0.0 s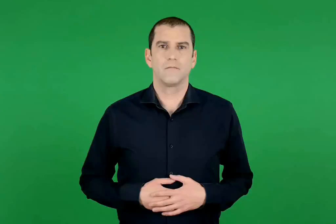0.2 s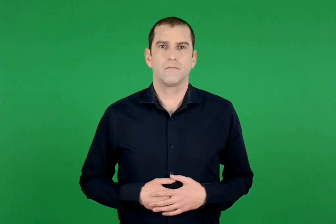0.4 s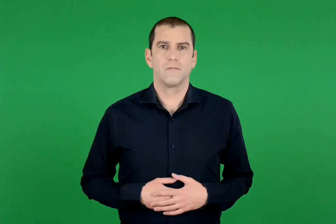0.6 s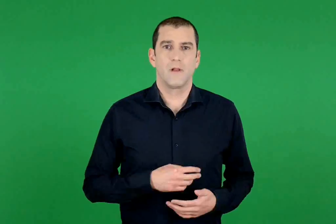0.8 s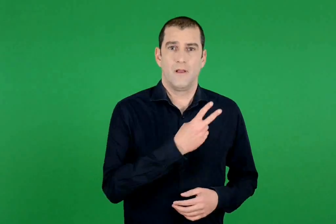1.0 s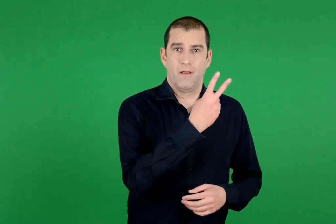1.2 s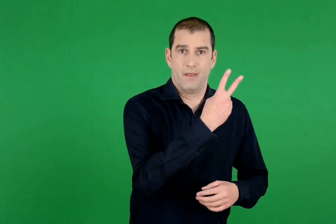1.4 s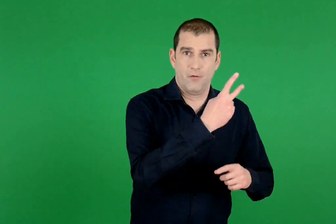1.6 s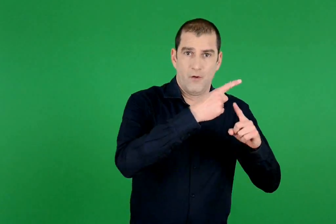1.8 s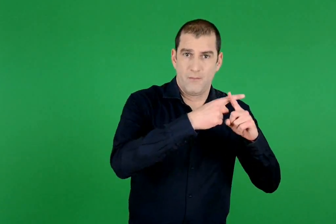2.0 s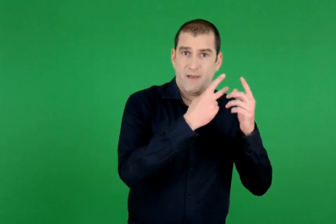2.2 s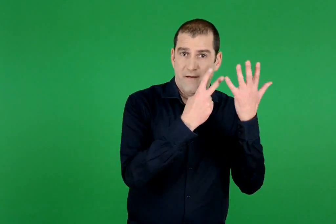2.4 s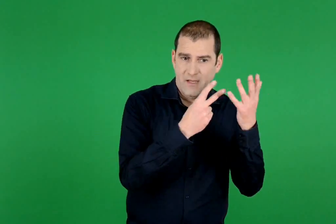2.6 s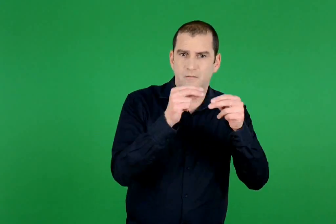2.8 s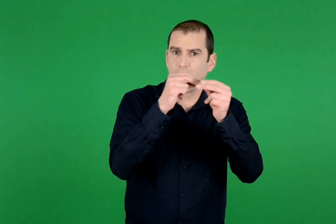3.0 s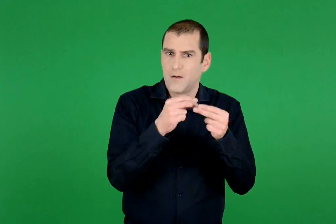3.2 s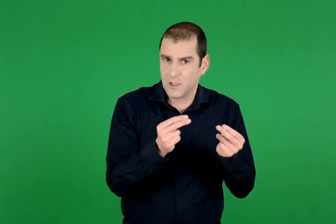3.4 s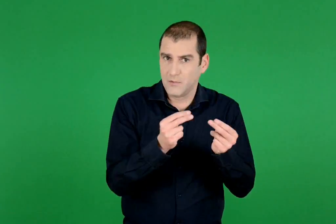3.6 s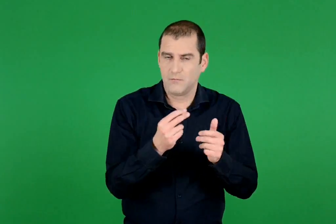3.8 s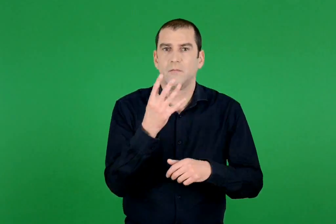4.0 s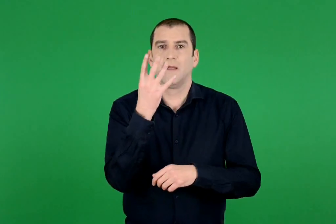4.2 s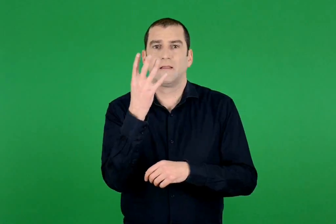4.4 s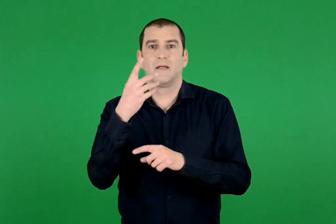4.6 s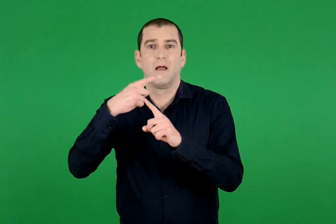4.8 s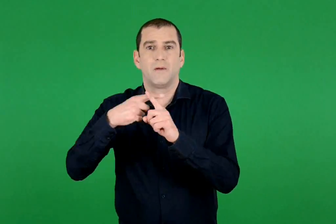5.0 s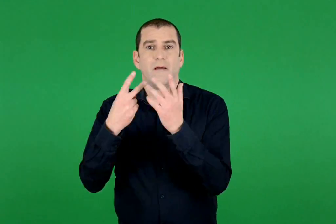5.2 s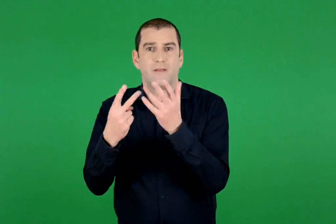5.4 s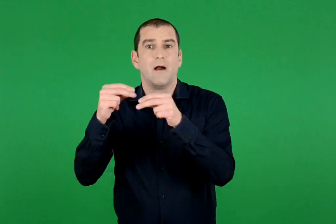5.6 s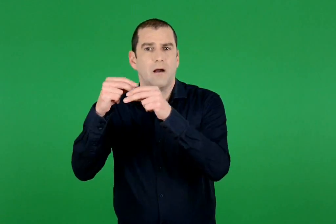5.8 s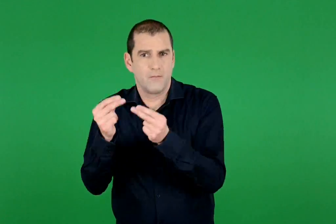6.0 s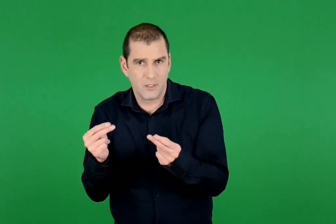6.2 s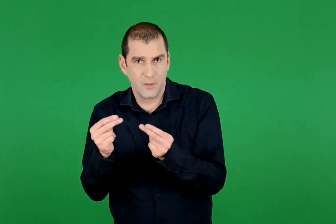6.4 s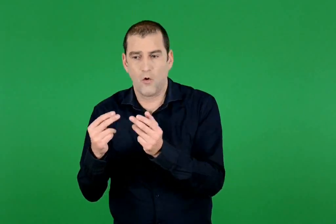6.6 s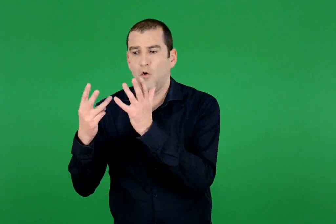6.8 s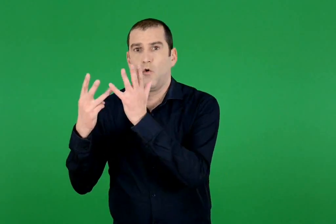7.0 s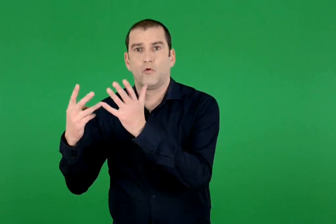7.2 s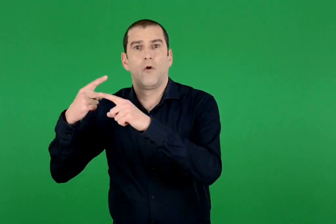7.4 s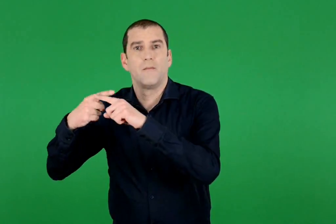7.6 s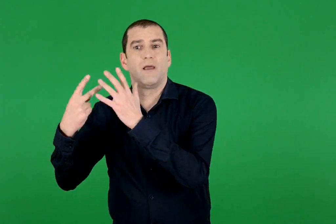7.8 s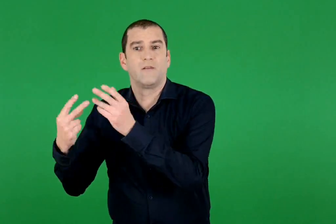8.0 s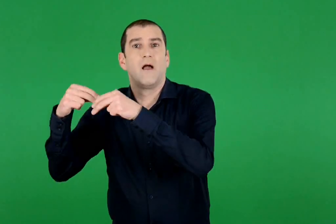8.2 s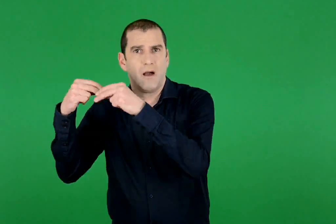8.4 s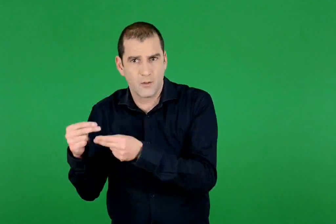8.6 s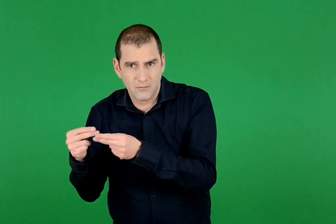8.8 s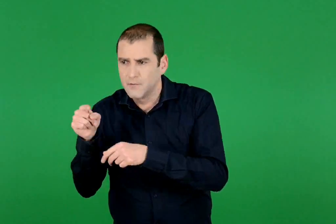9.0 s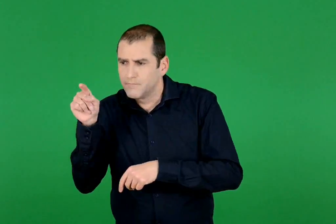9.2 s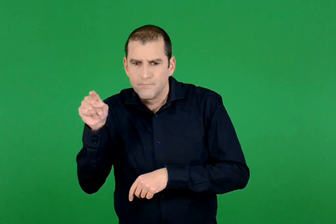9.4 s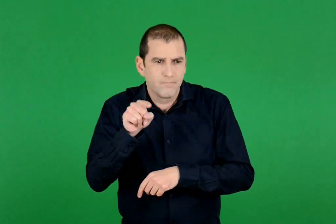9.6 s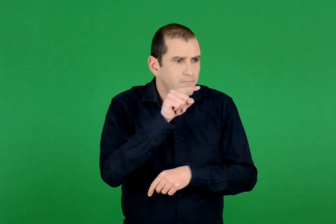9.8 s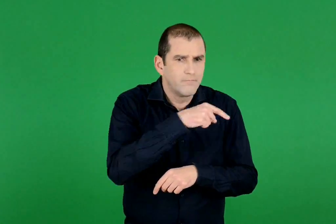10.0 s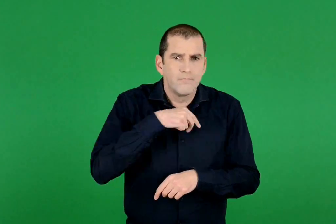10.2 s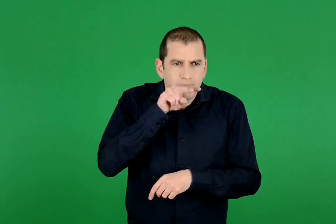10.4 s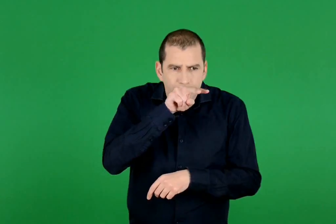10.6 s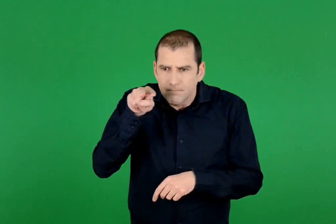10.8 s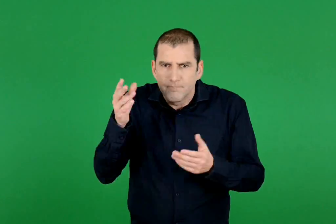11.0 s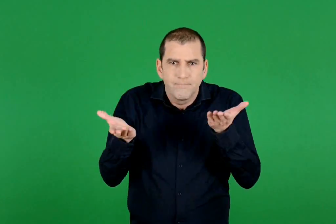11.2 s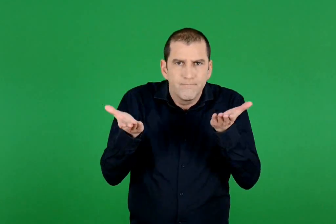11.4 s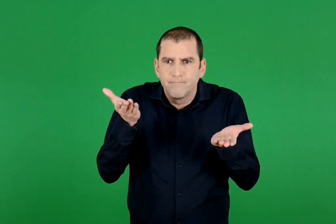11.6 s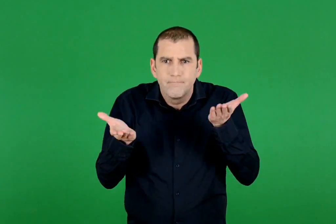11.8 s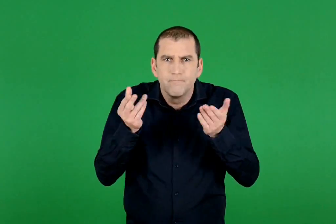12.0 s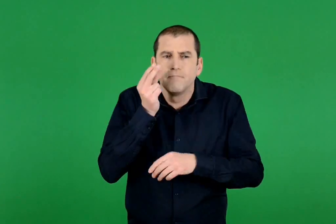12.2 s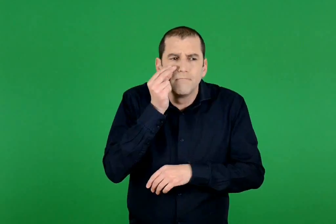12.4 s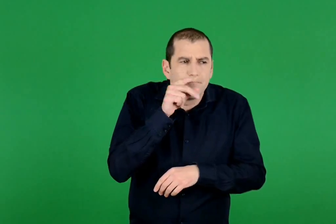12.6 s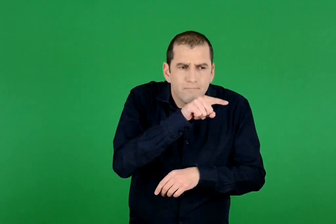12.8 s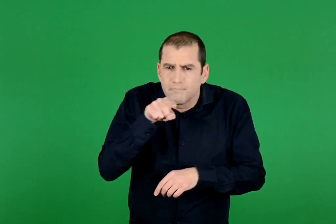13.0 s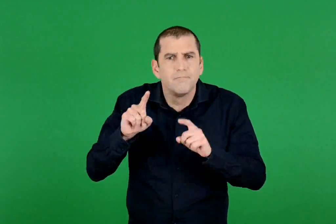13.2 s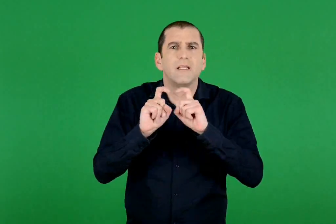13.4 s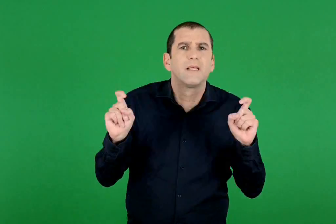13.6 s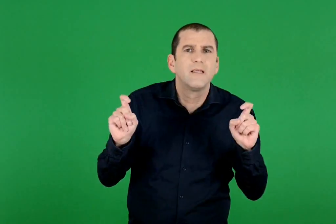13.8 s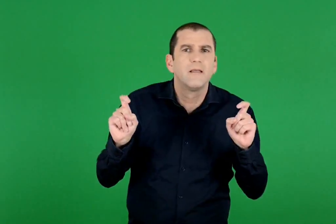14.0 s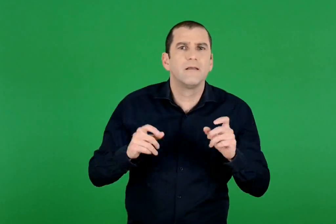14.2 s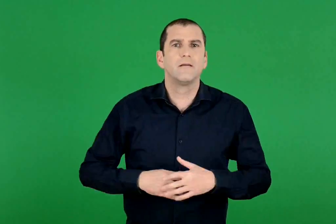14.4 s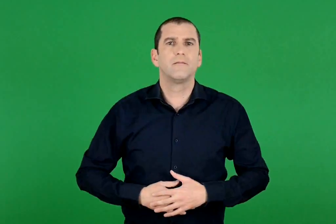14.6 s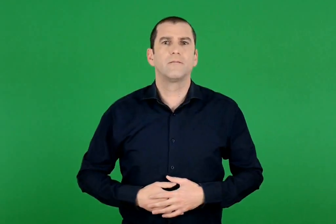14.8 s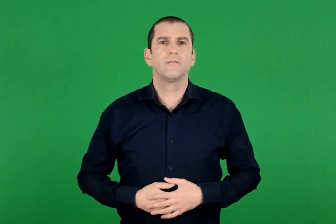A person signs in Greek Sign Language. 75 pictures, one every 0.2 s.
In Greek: σύγκρινε τα γινόμενα 2 x 7 , 4 x 7 και 8 x 7. τι παρατηρείς ;
